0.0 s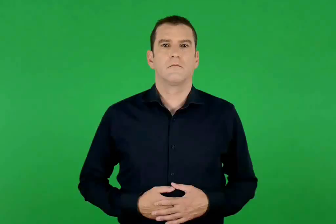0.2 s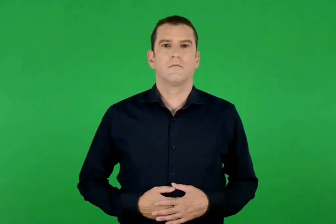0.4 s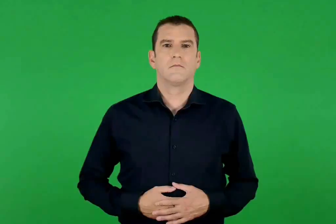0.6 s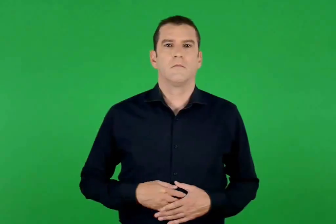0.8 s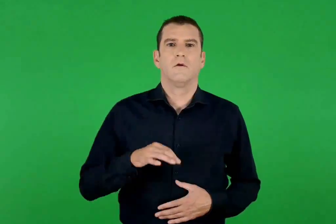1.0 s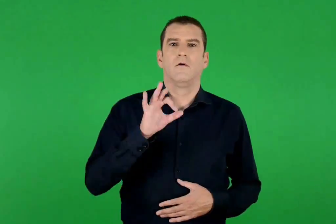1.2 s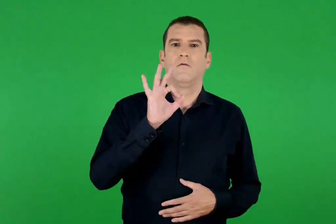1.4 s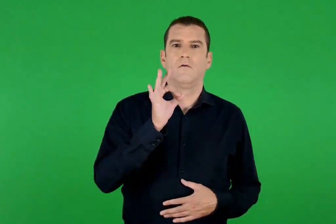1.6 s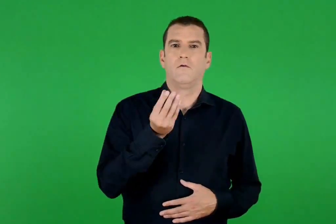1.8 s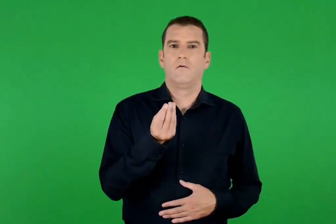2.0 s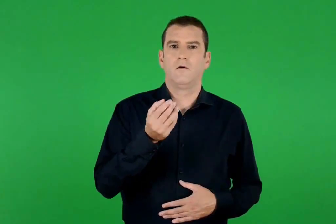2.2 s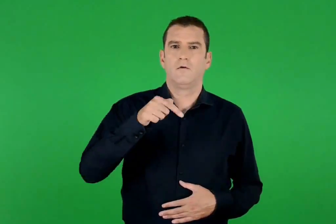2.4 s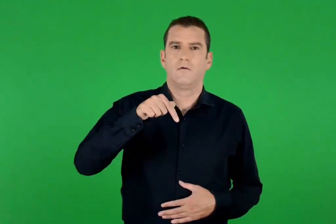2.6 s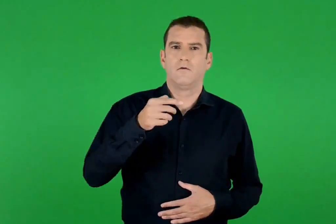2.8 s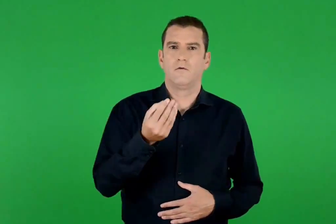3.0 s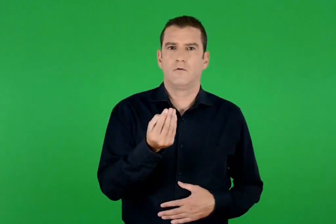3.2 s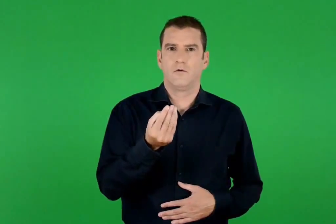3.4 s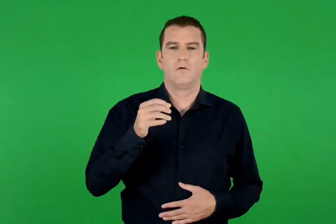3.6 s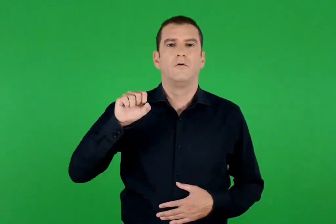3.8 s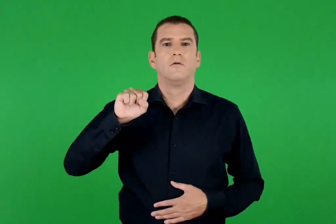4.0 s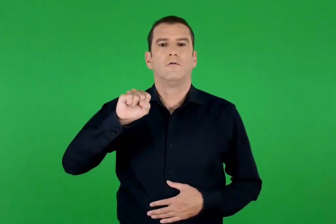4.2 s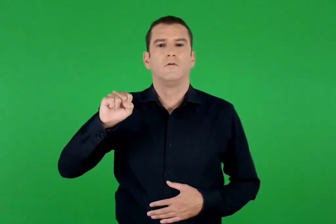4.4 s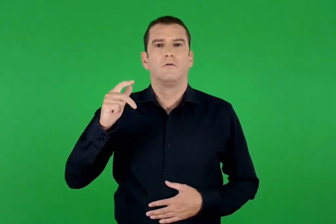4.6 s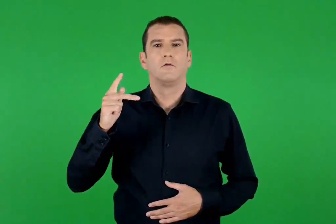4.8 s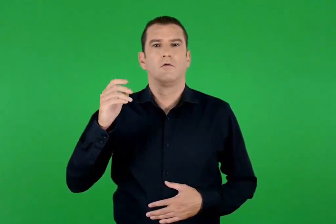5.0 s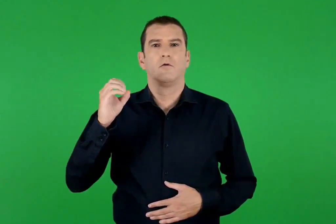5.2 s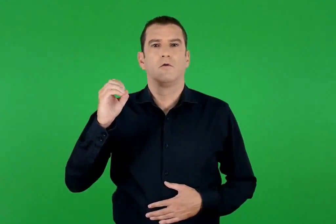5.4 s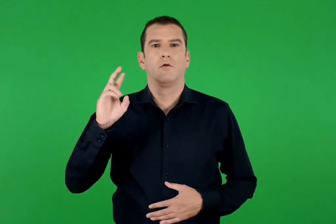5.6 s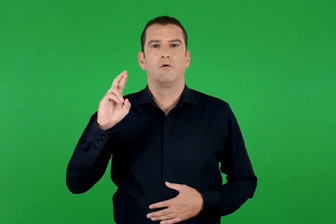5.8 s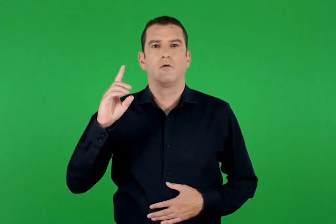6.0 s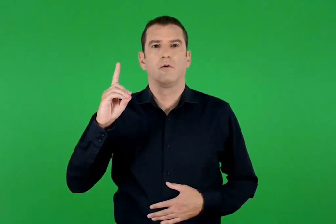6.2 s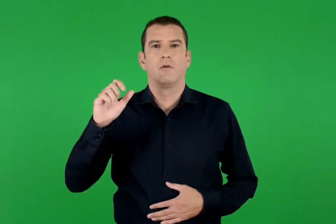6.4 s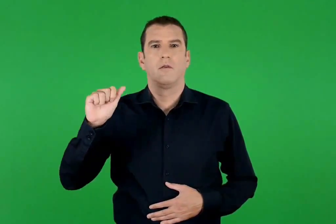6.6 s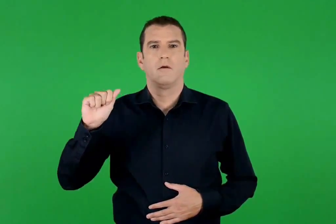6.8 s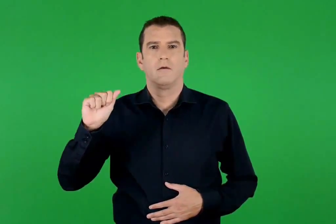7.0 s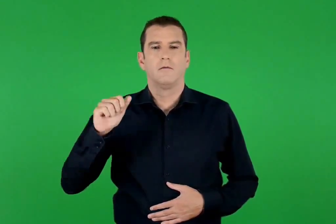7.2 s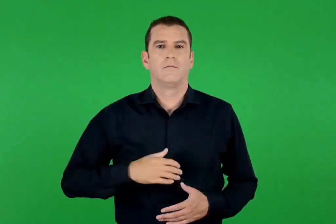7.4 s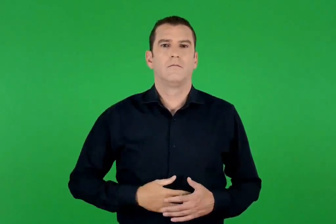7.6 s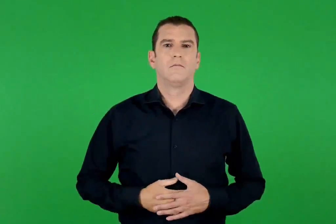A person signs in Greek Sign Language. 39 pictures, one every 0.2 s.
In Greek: φώτω σκορδά
